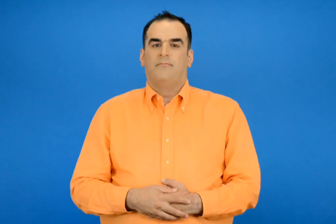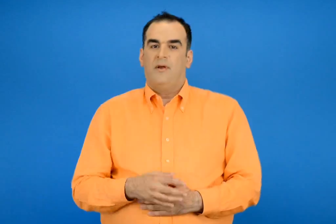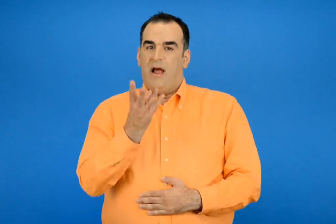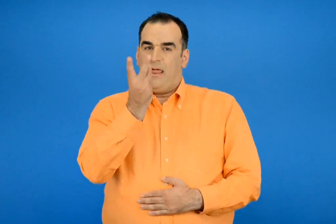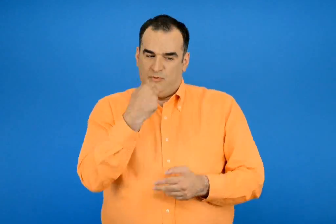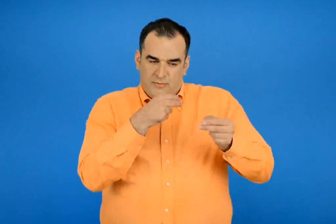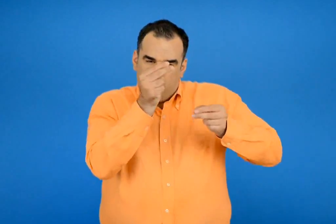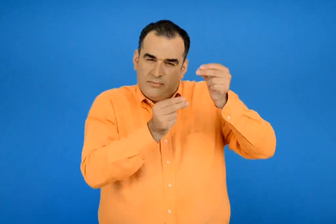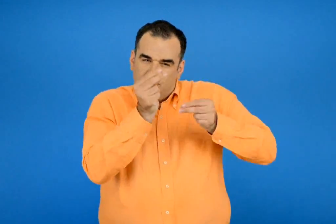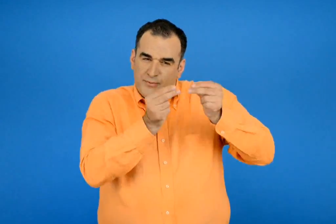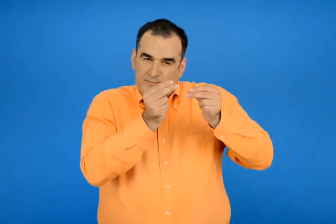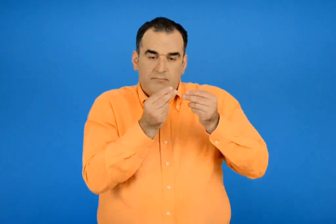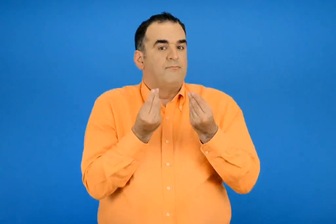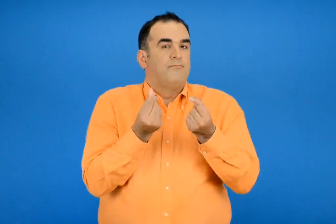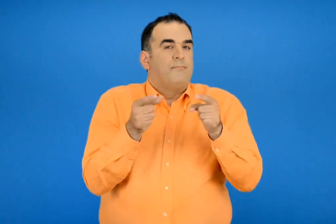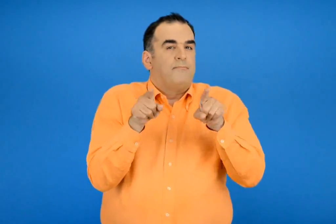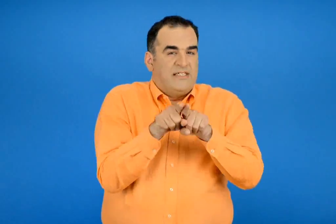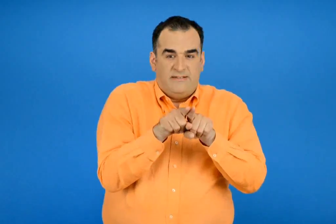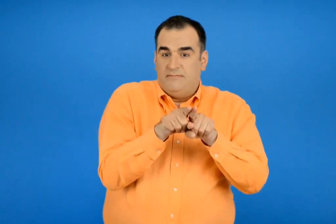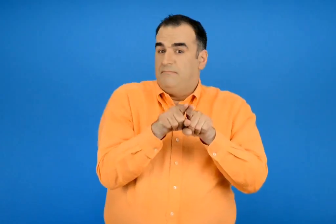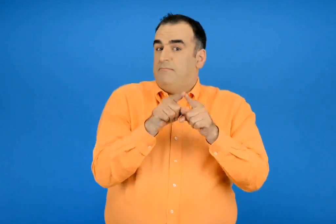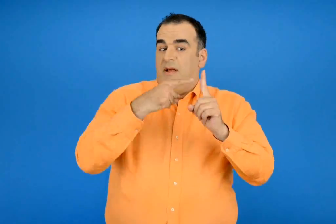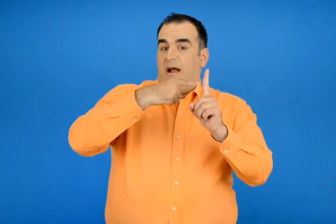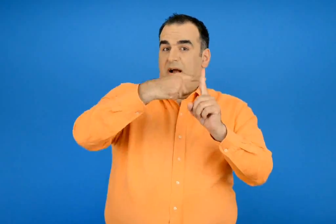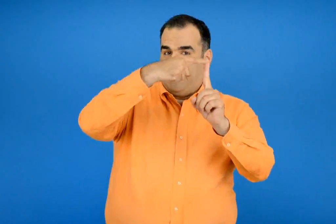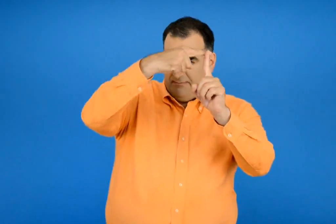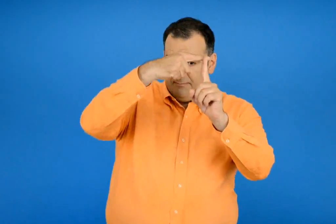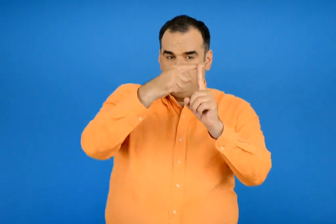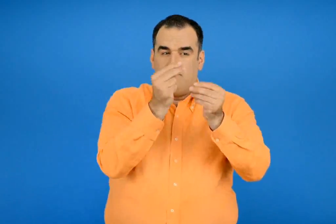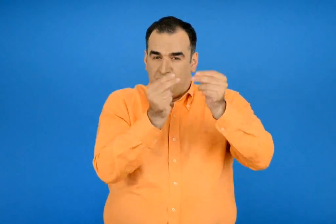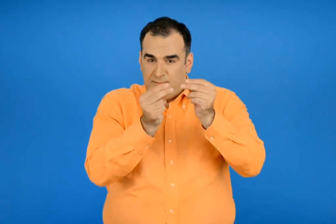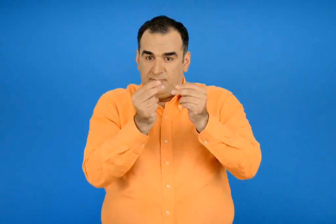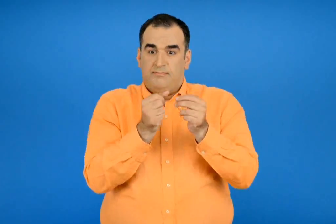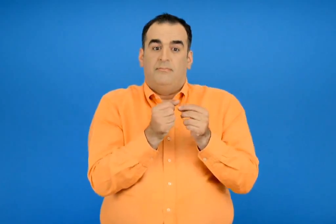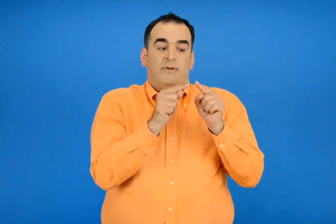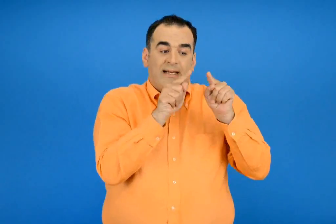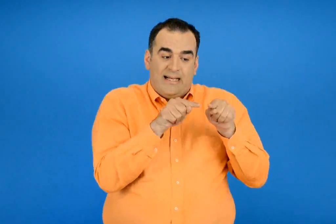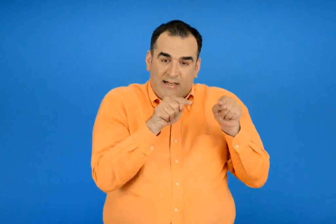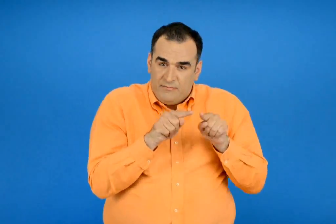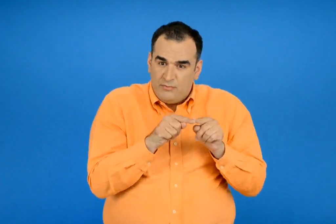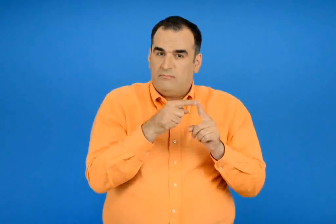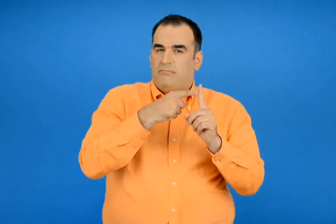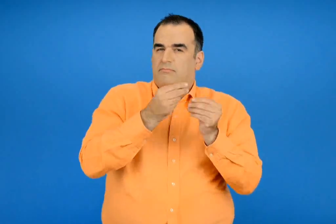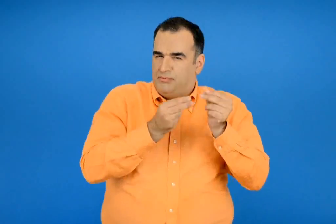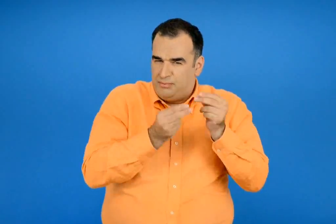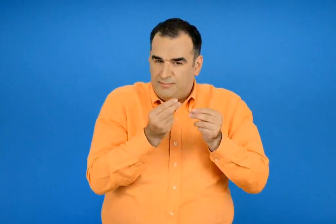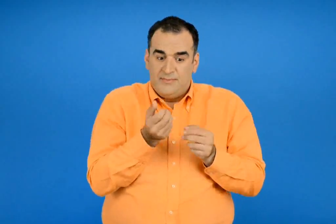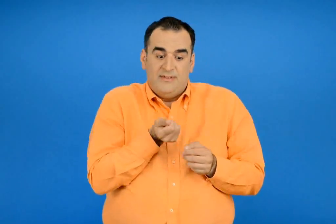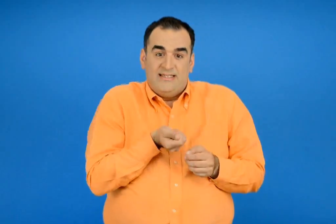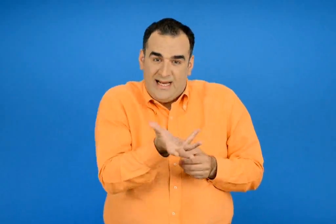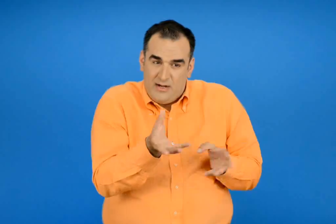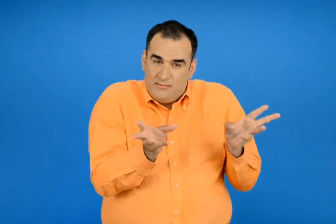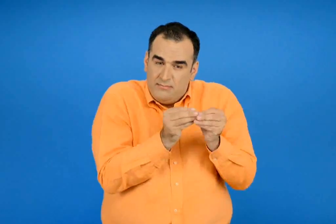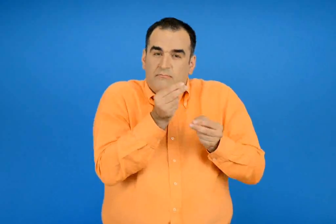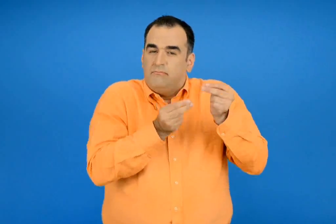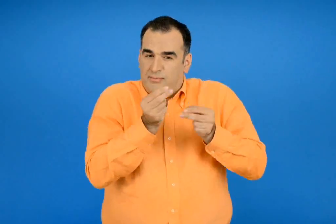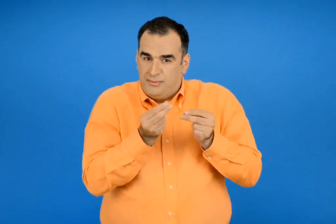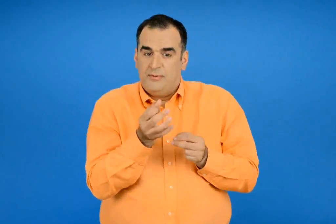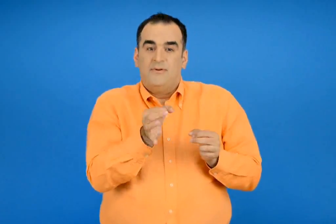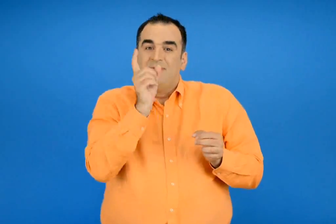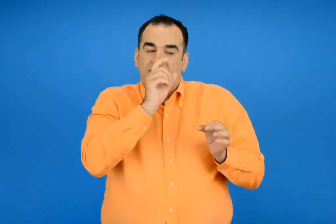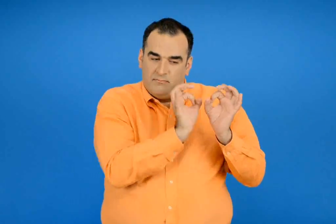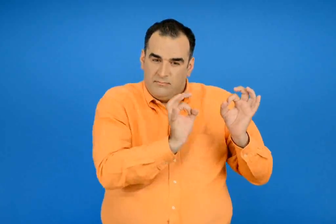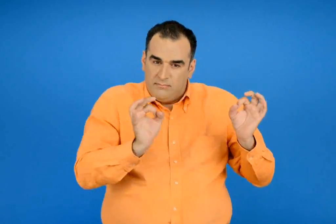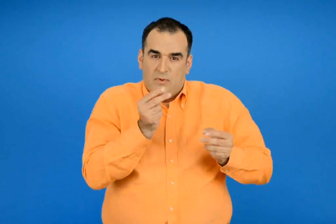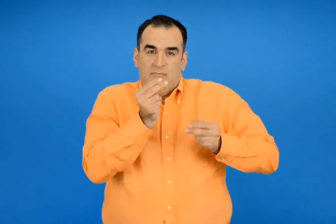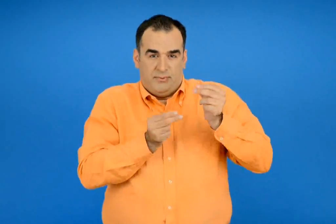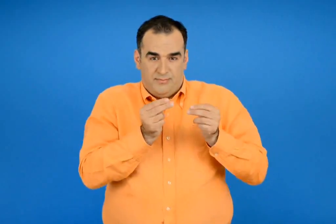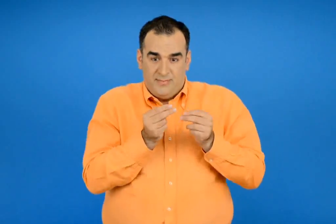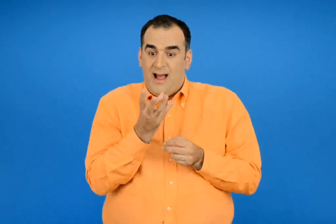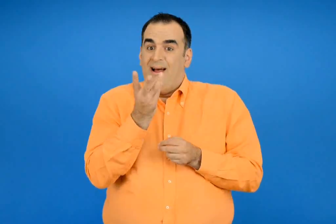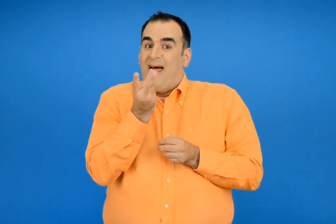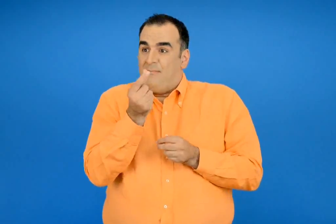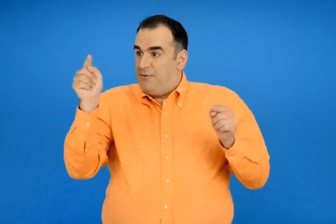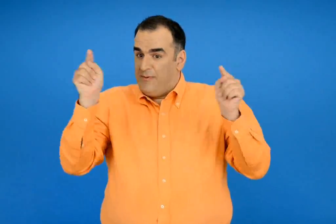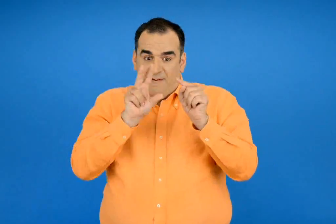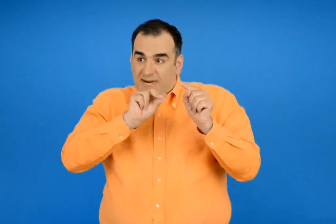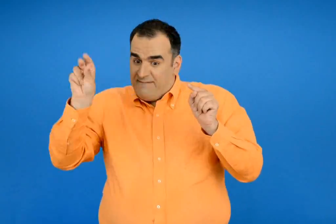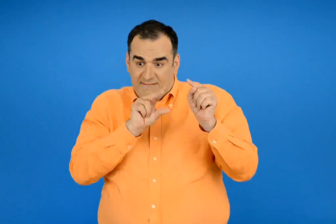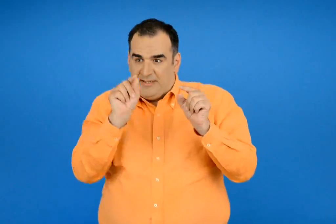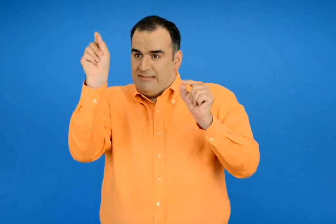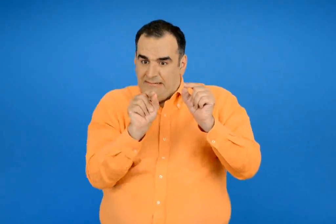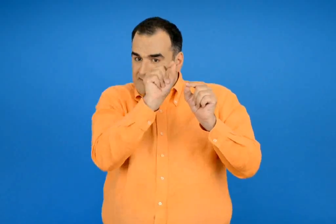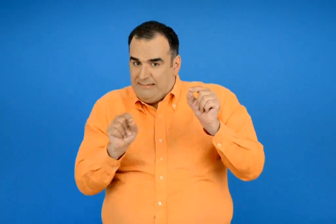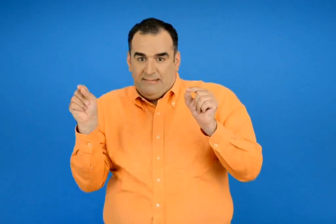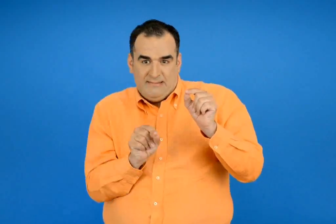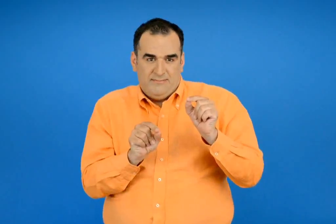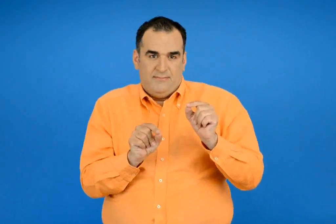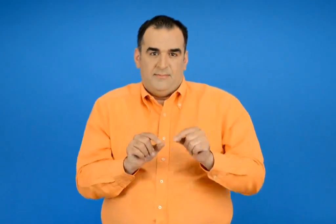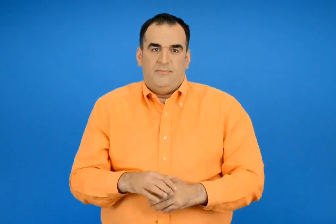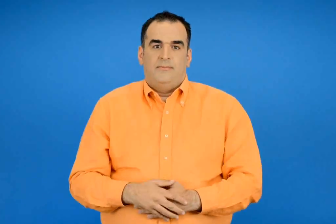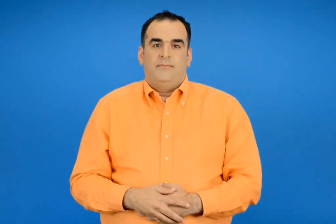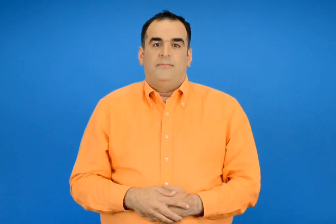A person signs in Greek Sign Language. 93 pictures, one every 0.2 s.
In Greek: κατασκευάζω τους αριθμούς με τον άβακα τους κύβους τα ζαριά και τα ψεύτικα νομίσματα υστέρα μετρώ προσεχτικά και αντιστοιχίζω μόνο όσα είναι ίσα
